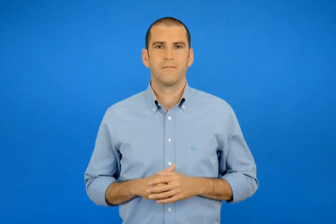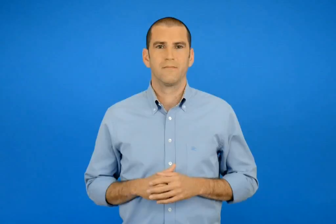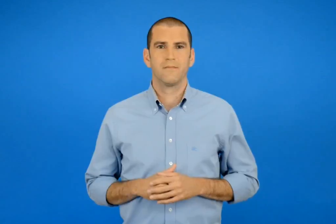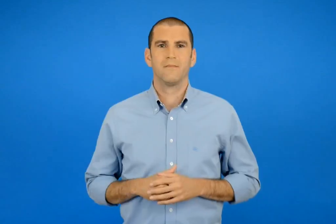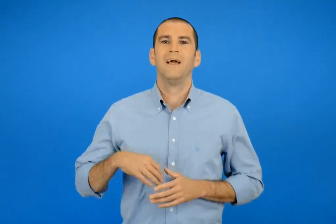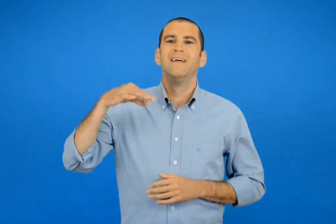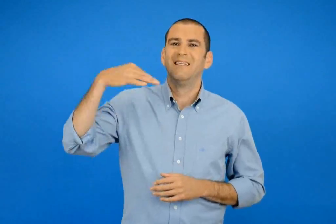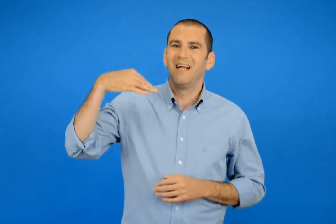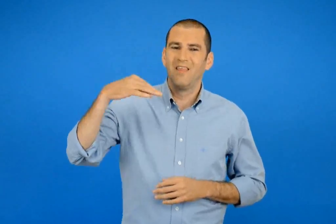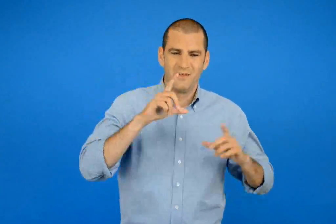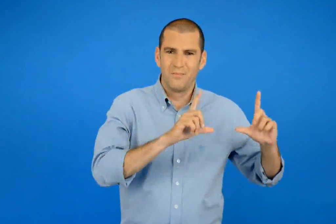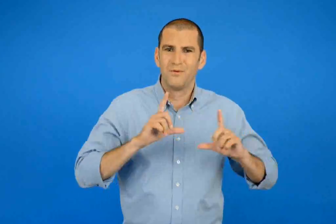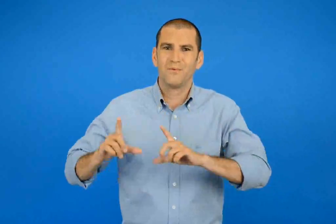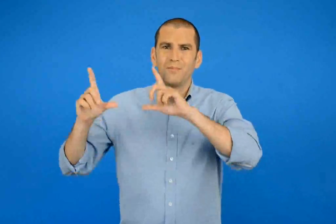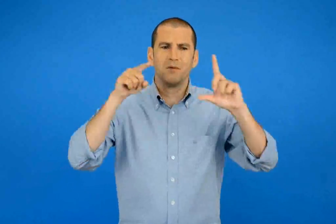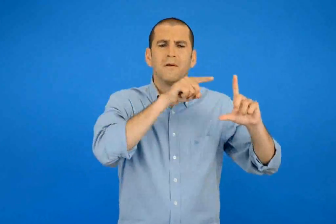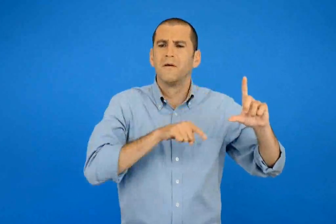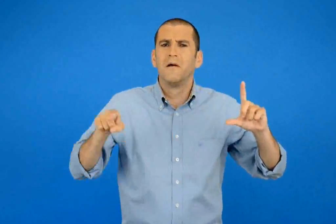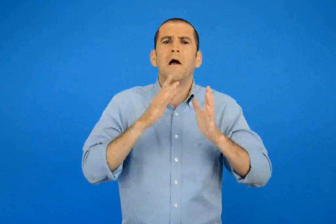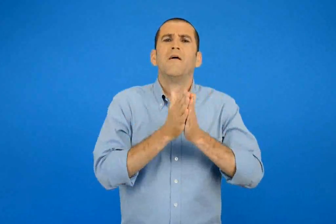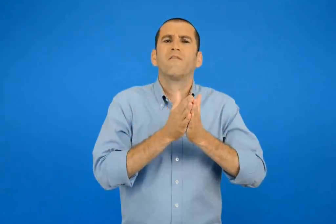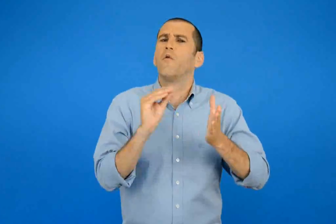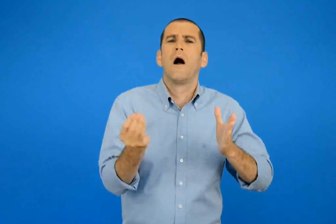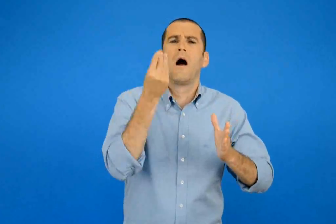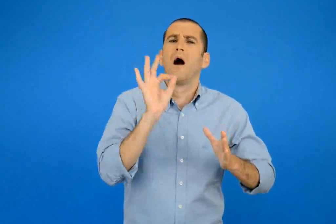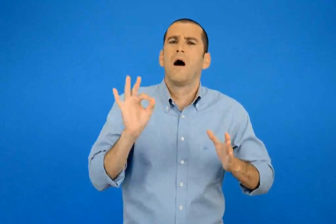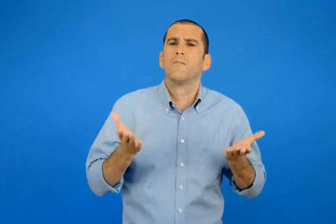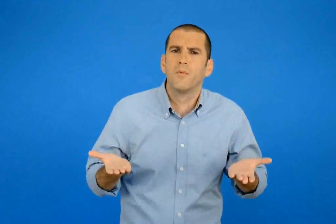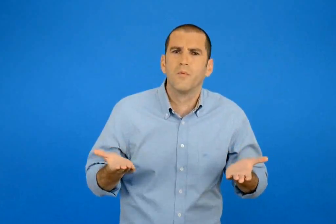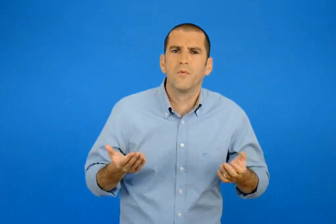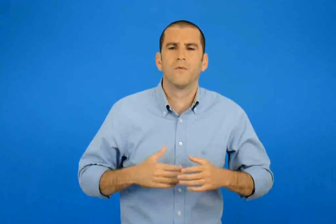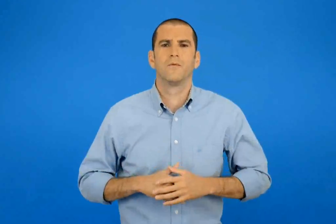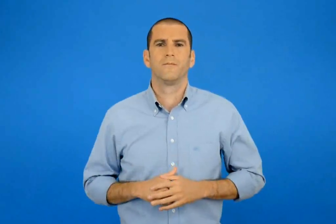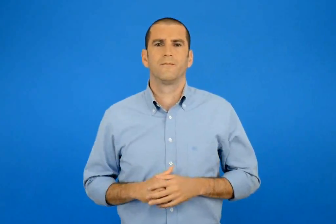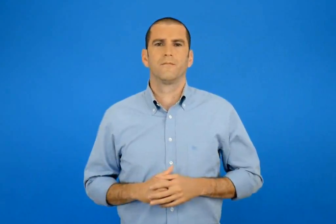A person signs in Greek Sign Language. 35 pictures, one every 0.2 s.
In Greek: από τι βιβλίο είναι βγαλμένη καθεμιά από αυτές τις σελίδες ;
